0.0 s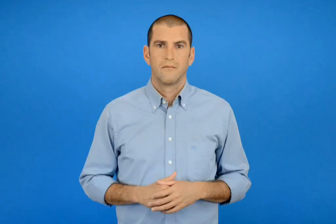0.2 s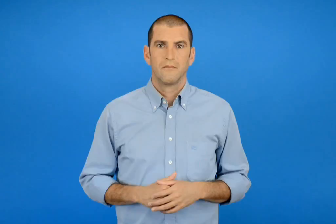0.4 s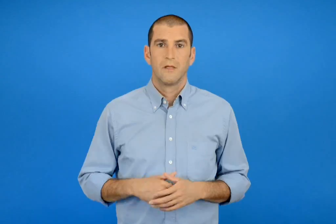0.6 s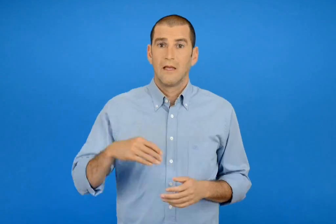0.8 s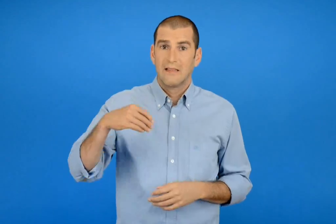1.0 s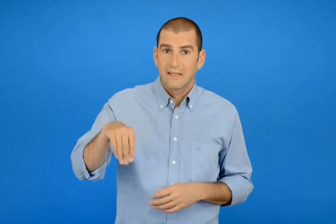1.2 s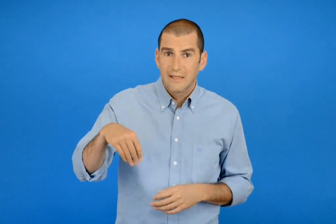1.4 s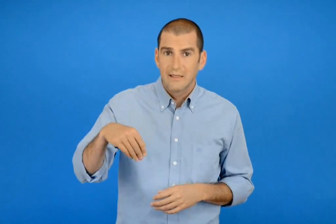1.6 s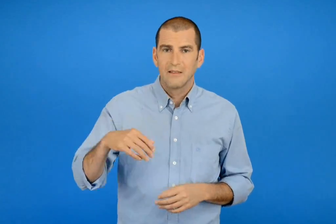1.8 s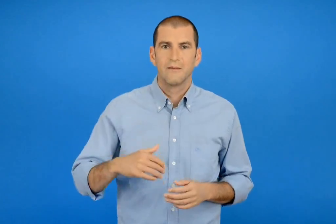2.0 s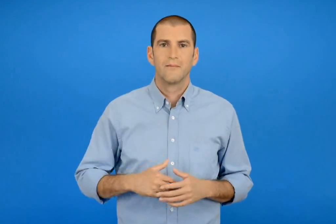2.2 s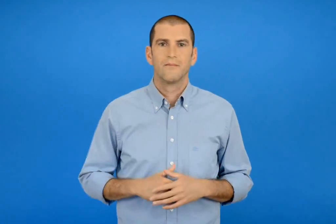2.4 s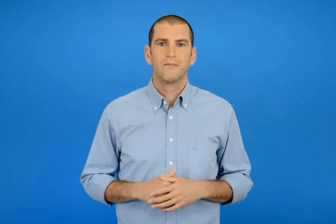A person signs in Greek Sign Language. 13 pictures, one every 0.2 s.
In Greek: την τρίτη
